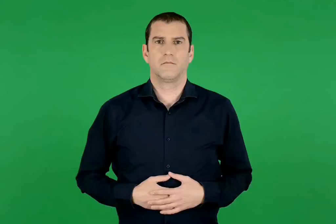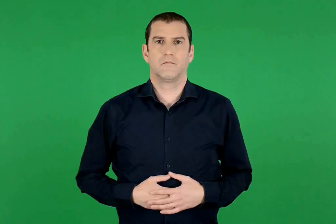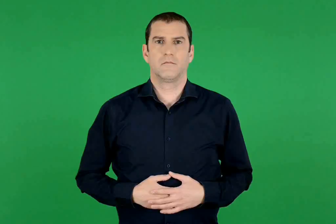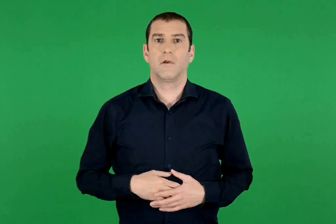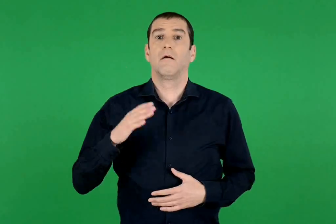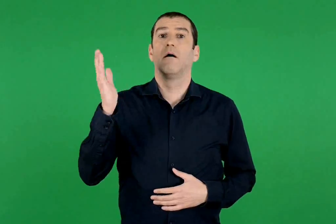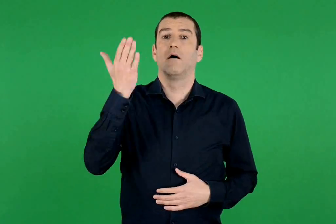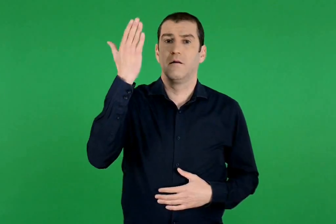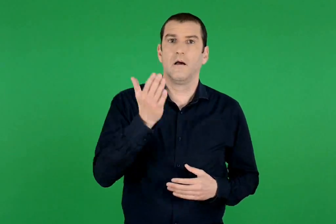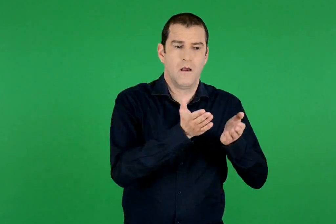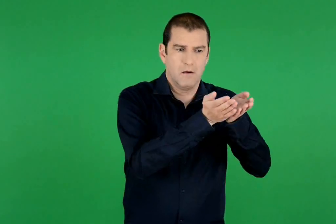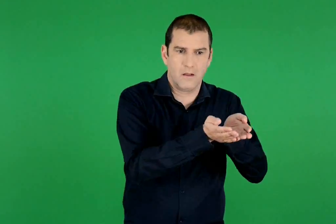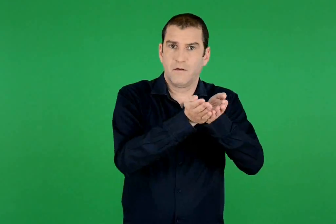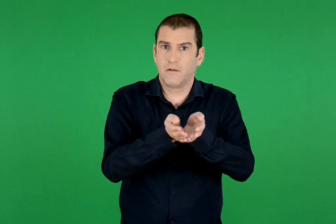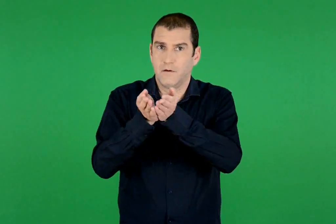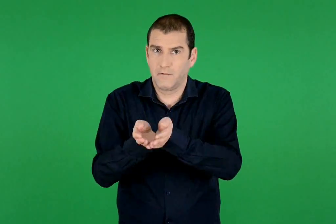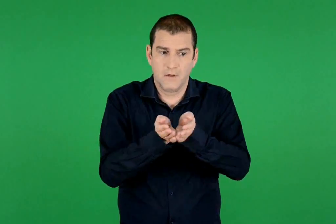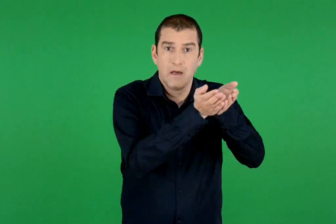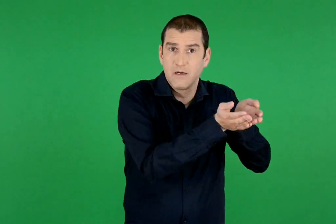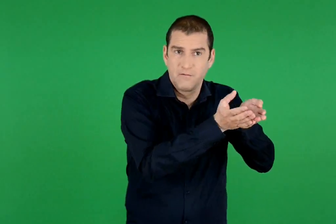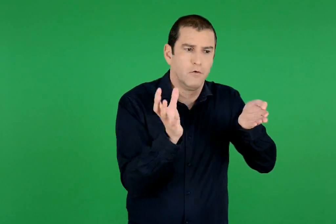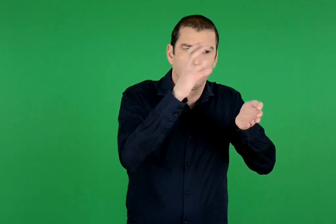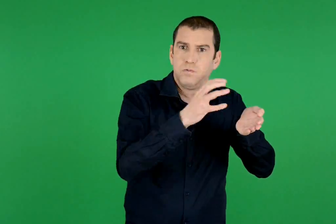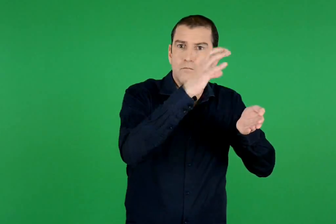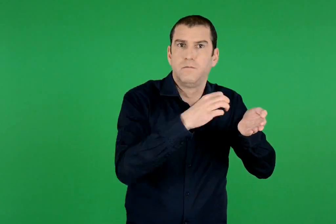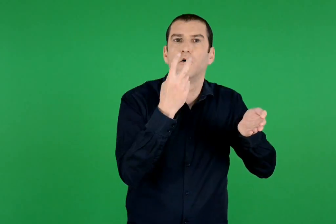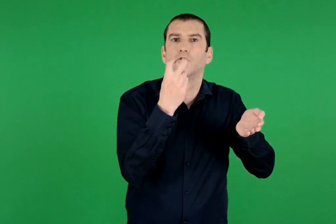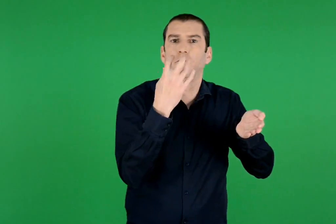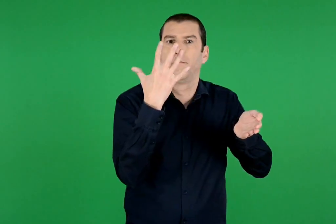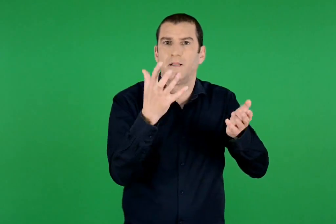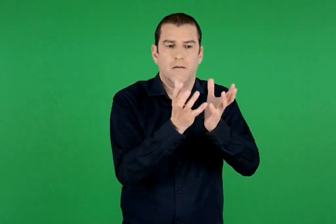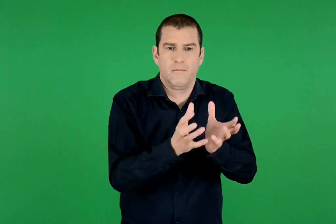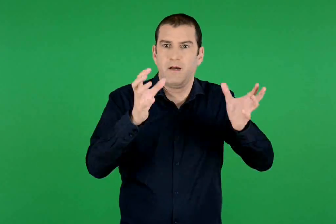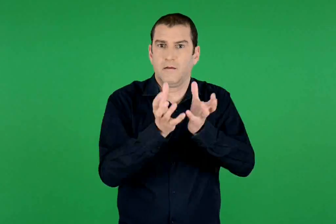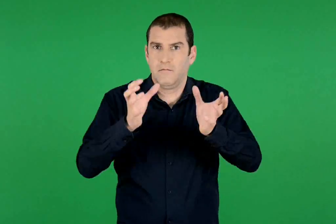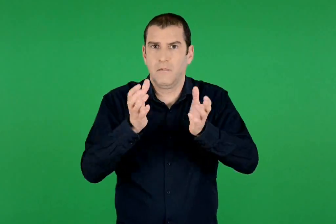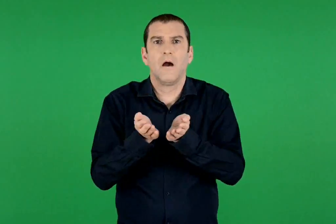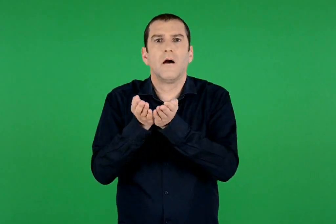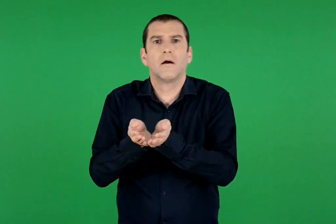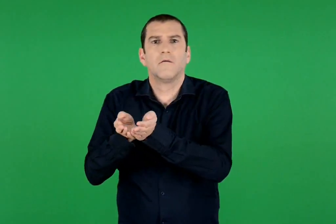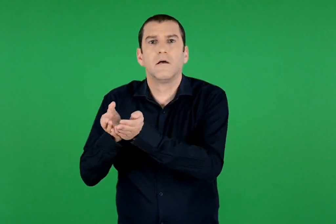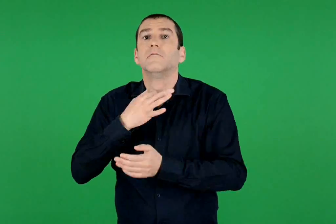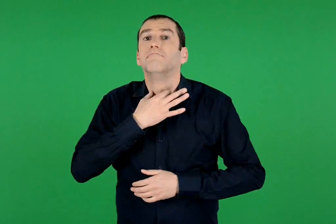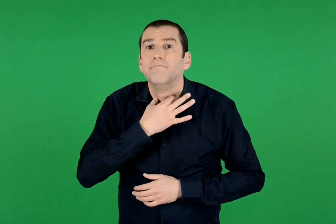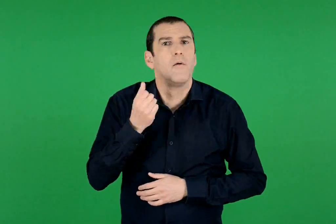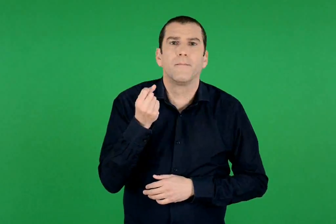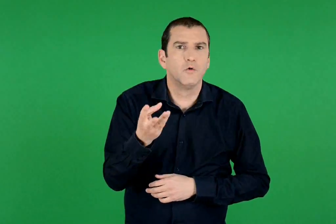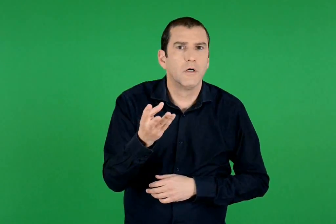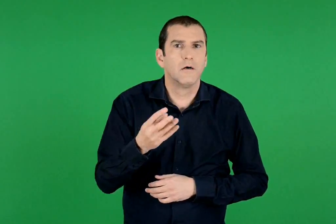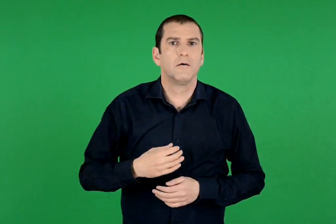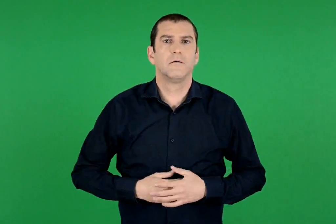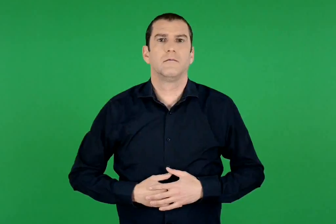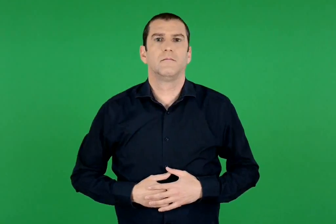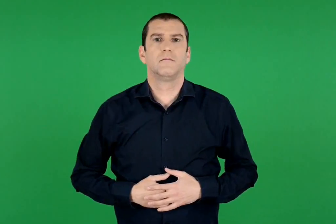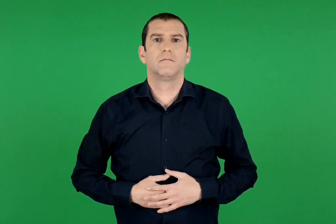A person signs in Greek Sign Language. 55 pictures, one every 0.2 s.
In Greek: αν σε κάθε καράβι φορτώσει 25 πιθάρια , πόσα καράβια θα χρειαστεί ;
